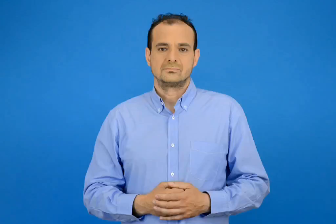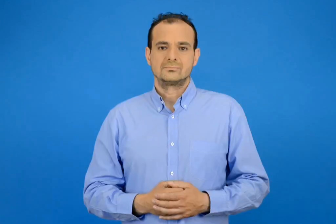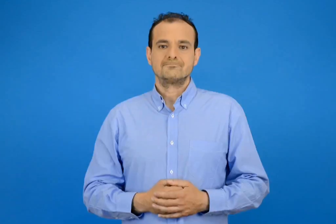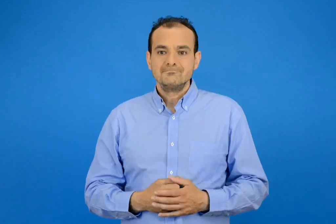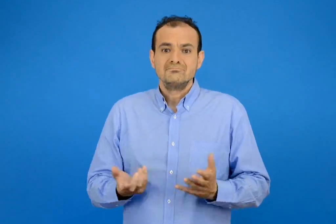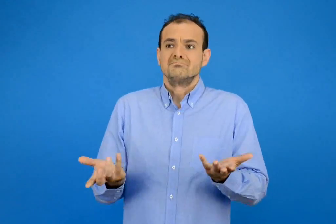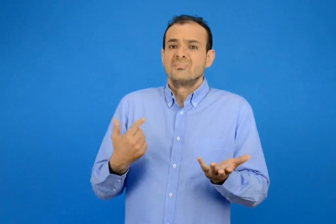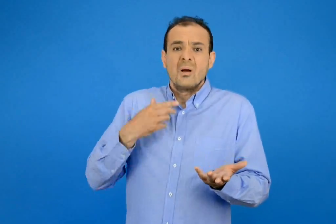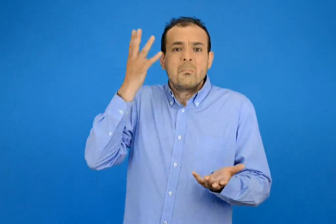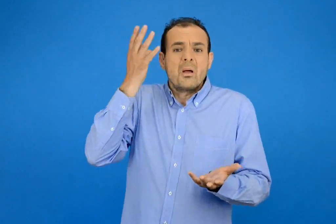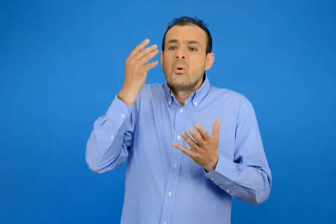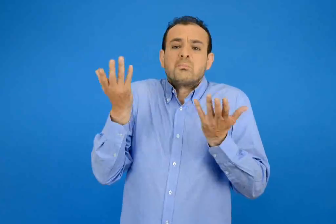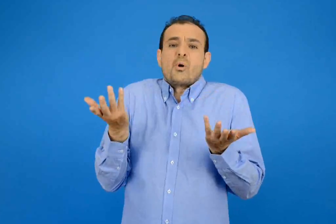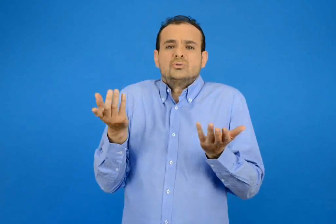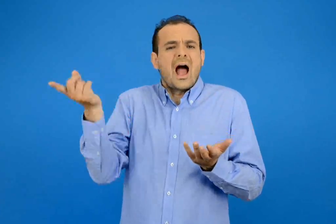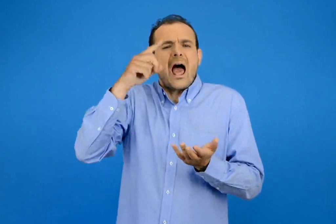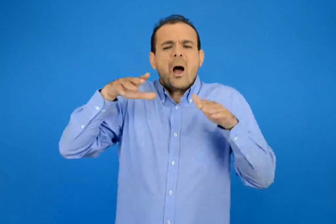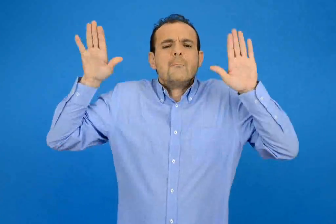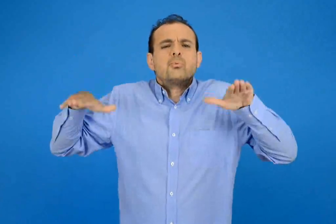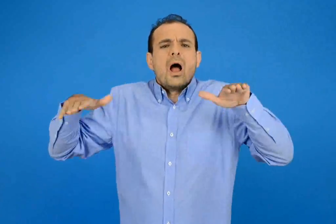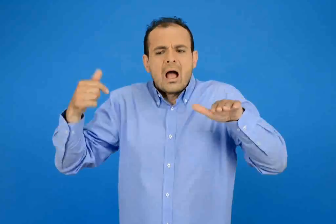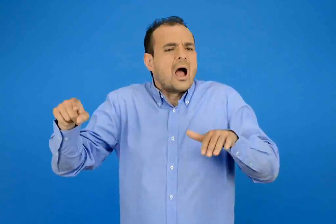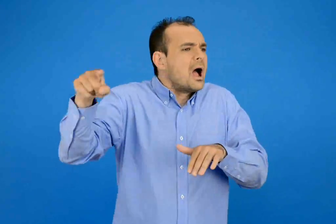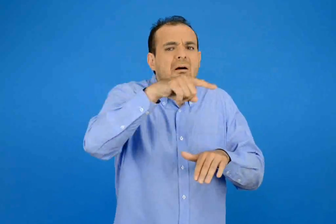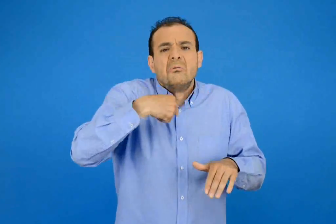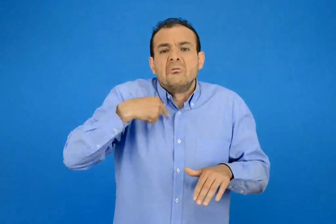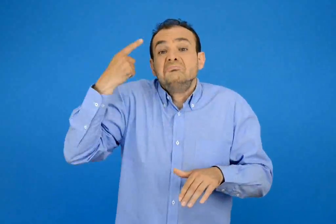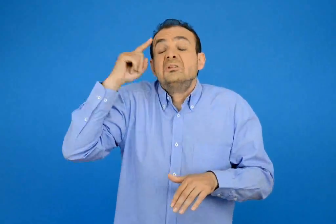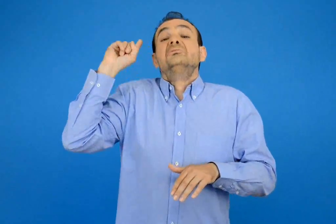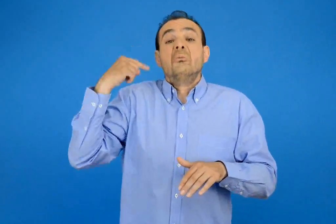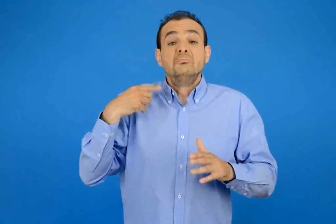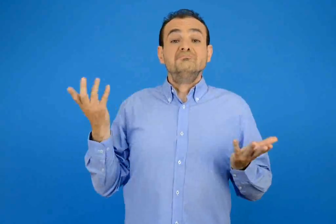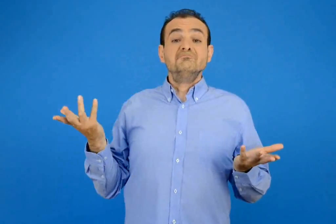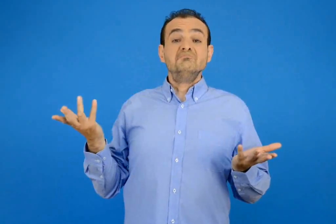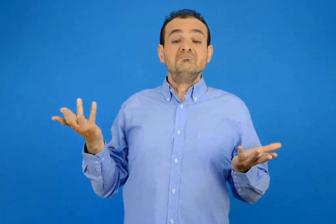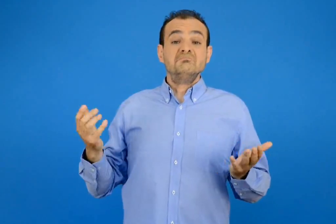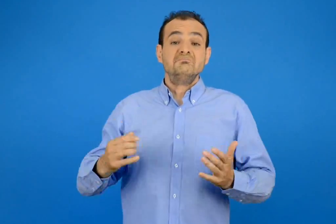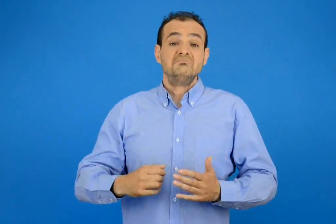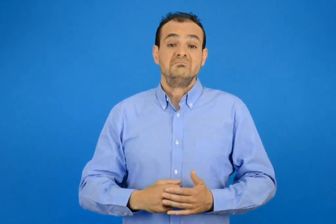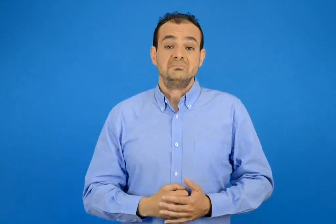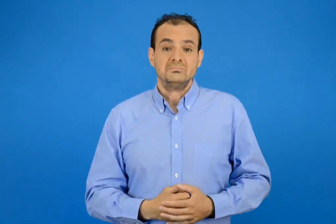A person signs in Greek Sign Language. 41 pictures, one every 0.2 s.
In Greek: πως θα μάθω αν υπάρχουν κι αλλά πουλιά που δεν τα ξέρω ;
